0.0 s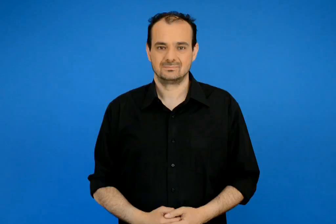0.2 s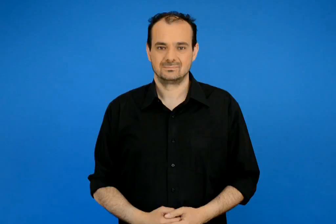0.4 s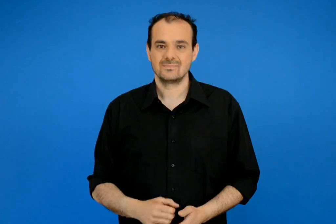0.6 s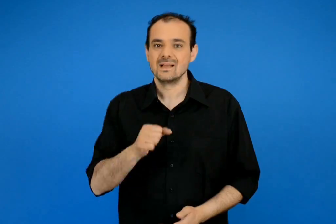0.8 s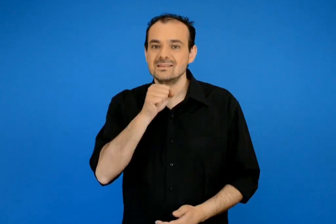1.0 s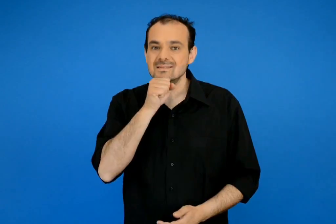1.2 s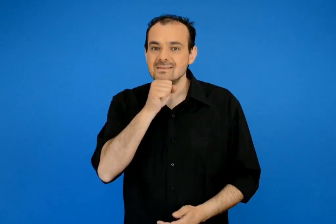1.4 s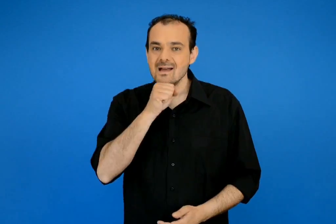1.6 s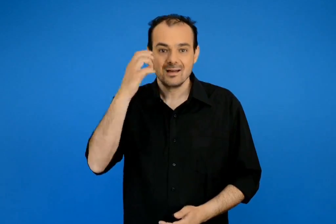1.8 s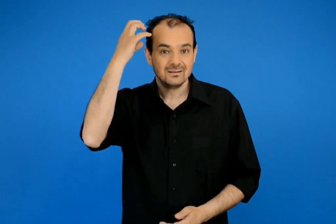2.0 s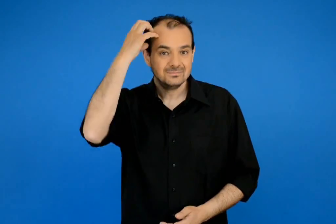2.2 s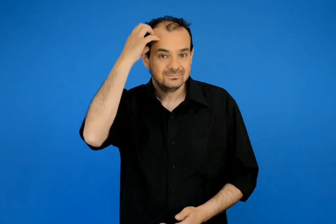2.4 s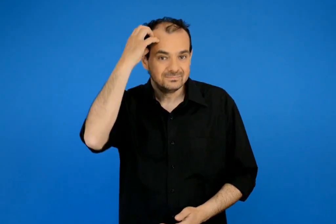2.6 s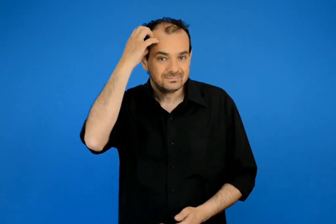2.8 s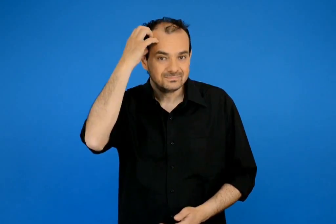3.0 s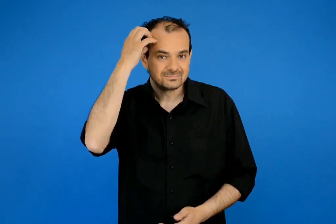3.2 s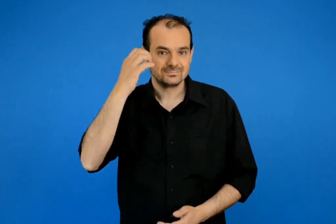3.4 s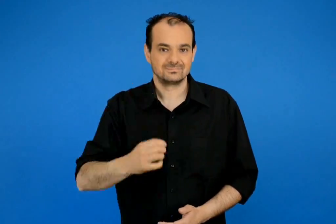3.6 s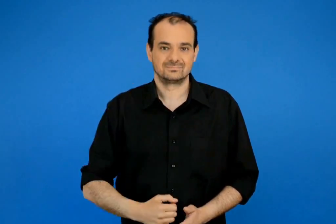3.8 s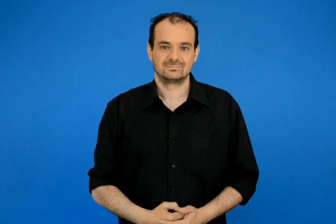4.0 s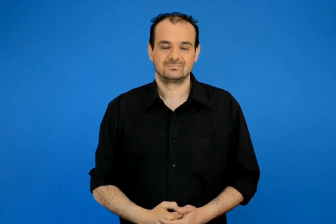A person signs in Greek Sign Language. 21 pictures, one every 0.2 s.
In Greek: η γιαγιά θυμάται
